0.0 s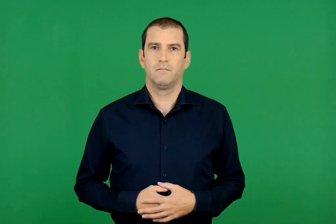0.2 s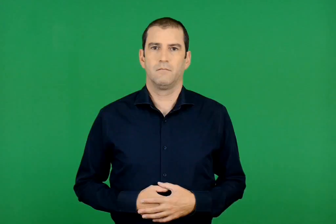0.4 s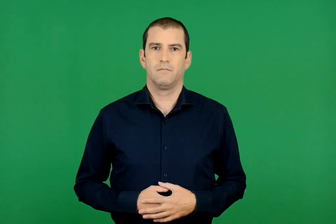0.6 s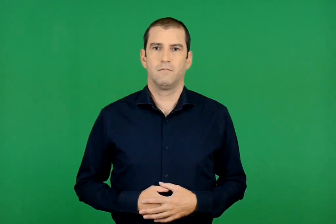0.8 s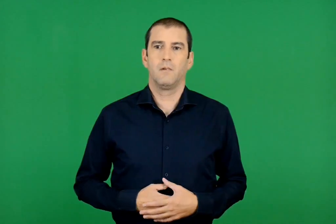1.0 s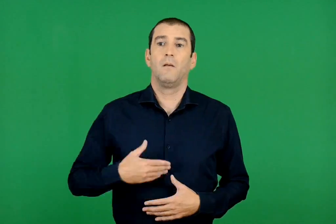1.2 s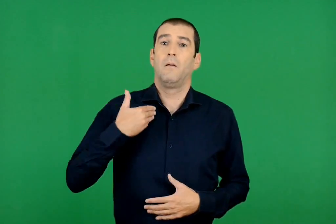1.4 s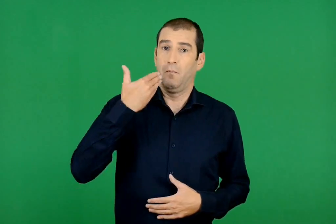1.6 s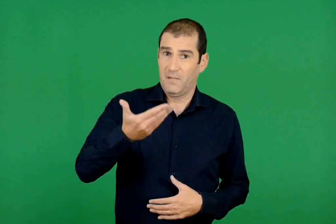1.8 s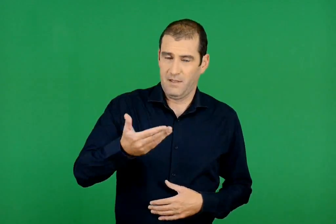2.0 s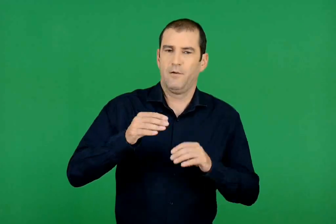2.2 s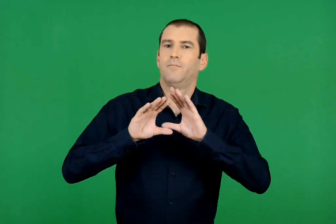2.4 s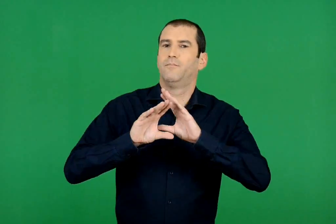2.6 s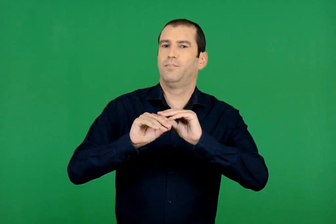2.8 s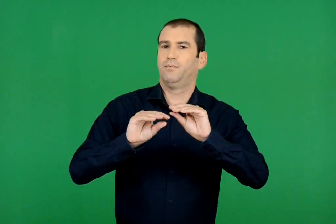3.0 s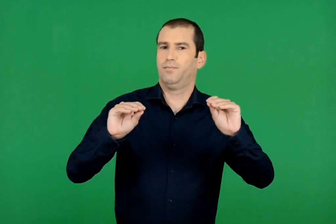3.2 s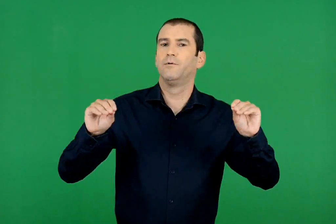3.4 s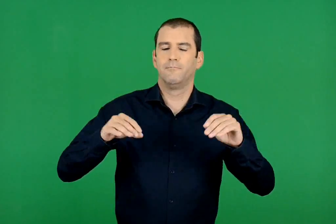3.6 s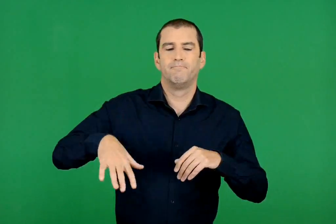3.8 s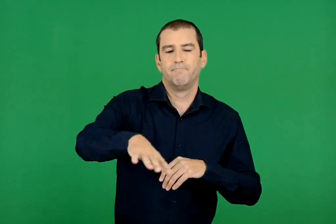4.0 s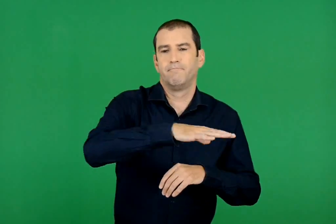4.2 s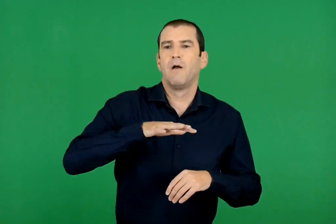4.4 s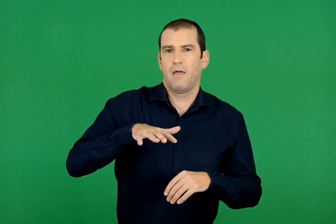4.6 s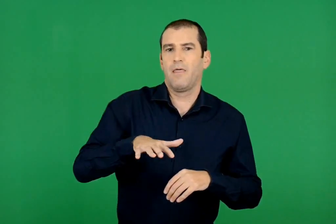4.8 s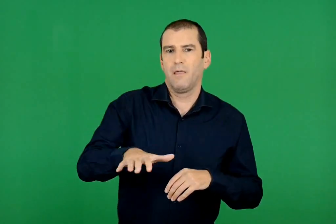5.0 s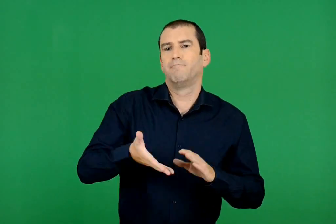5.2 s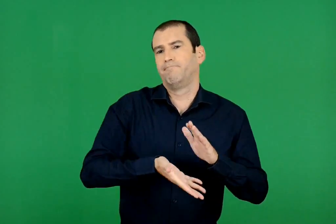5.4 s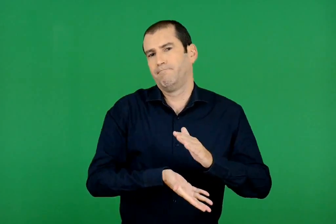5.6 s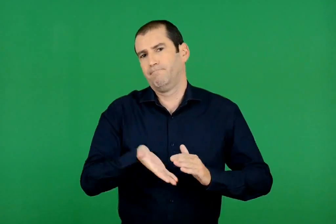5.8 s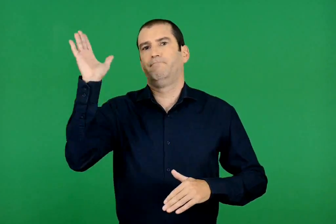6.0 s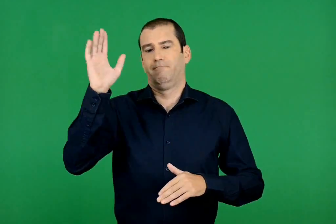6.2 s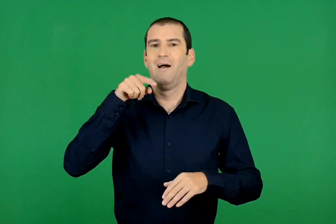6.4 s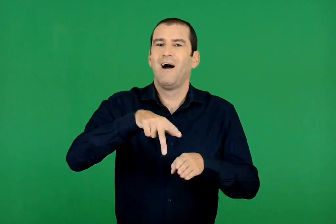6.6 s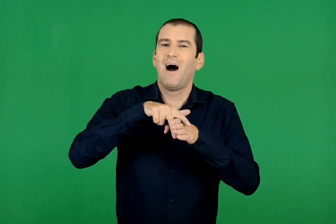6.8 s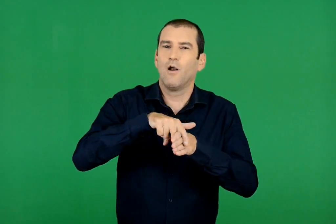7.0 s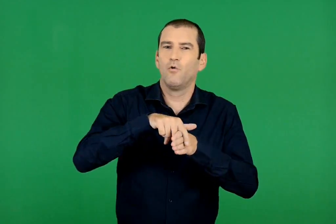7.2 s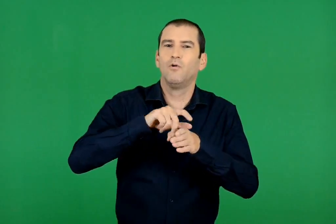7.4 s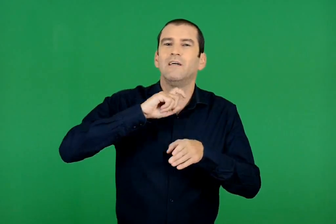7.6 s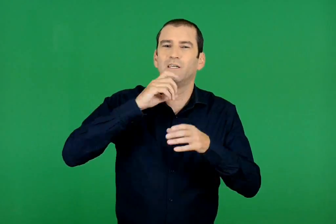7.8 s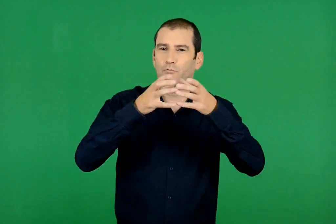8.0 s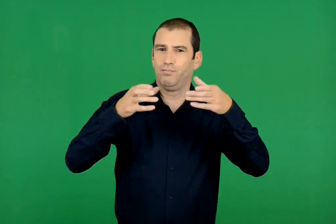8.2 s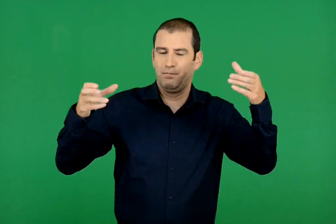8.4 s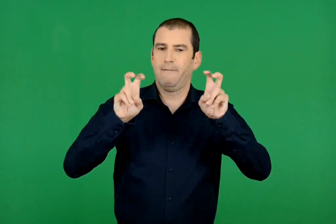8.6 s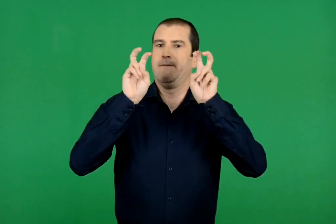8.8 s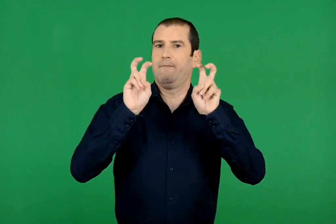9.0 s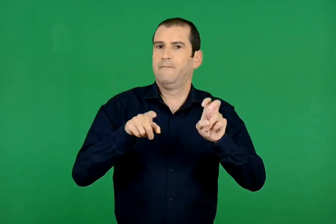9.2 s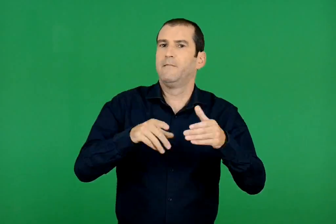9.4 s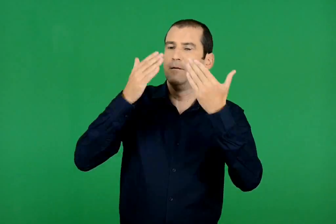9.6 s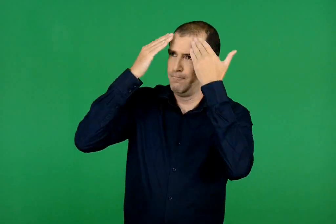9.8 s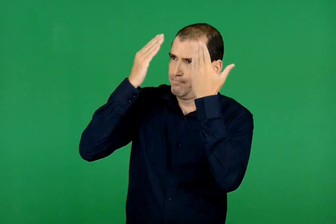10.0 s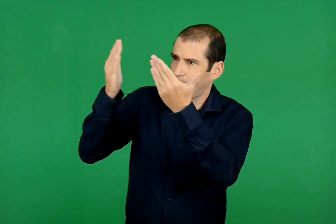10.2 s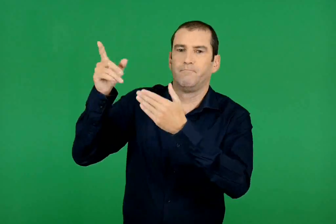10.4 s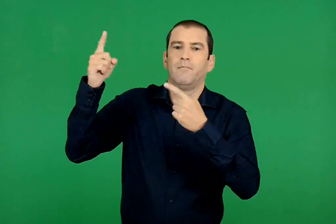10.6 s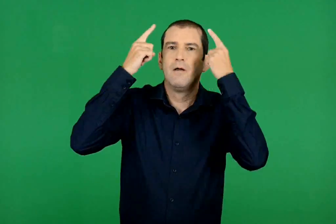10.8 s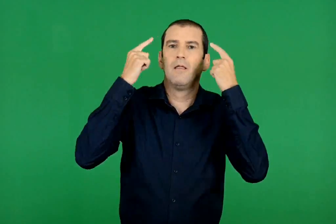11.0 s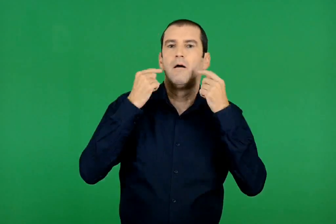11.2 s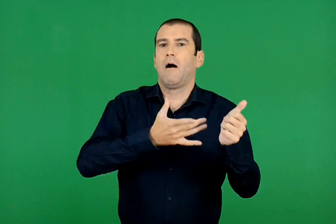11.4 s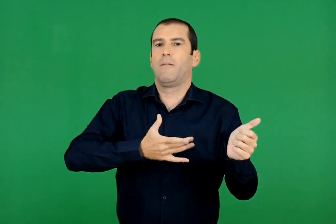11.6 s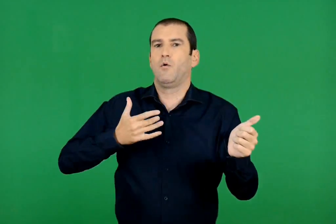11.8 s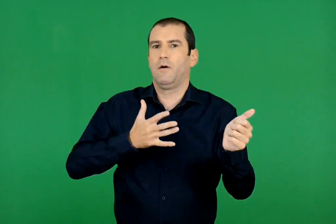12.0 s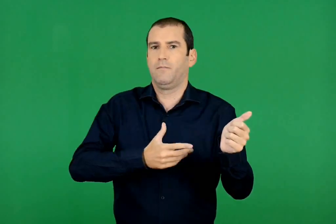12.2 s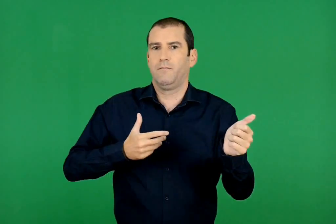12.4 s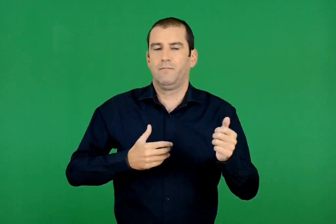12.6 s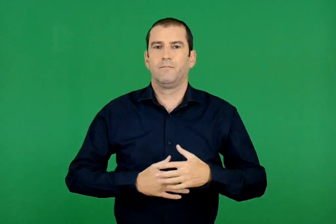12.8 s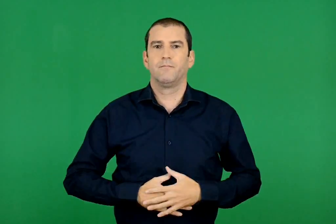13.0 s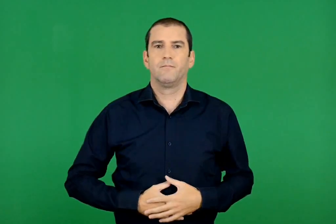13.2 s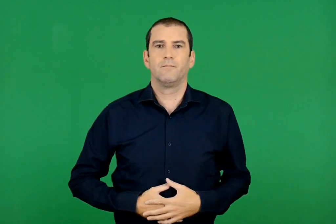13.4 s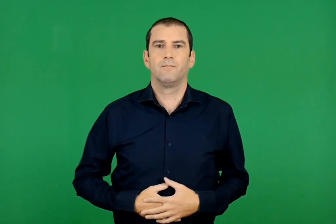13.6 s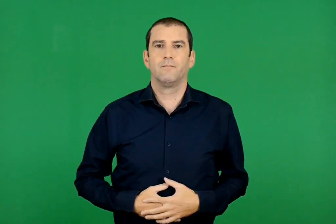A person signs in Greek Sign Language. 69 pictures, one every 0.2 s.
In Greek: θα διέδιδαν λοιπόν πως ετοιμάζονται να φύγουν και πως άφηναν αυτό το ξύλινο ομοίωμα αλόγου σαν αφιέρωμα στον απόλλωνα
